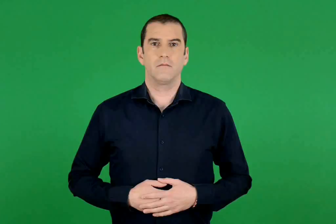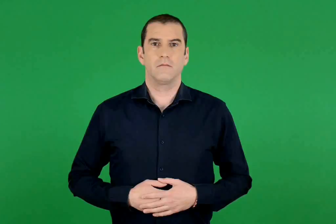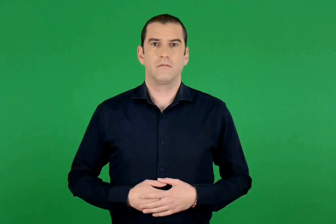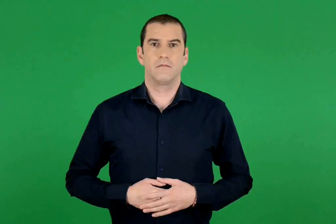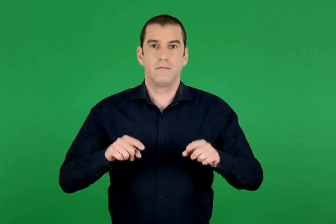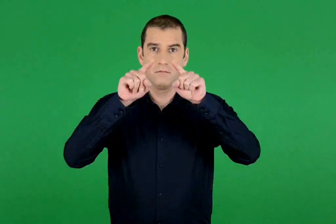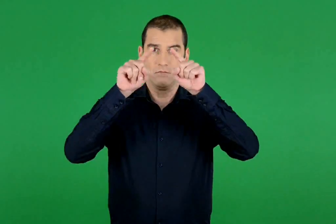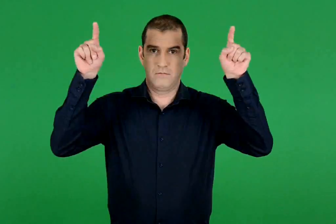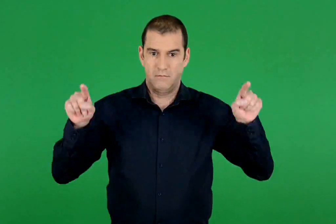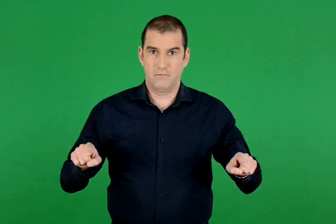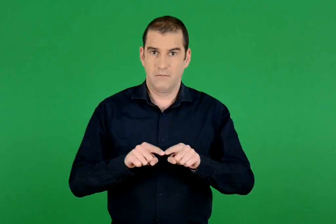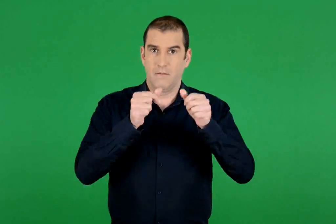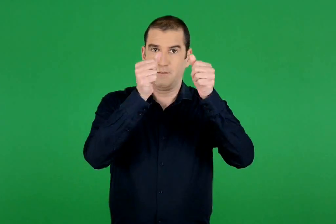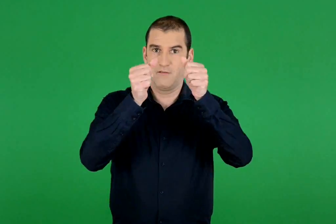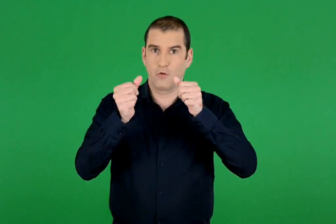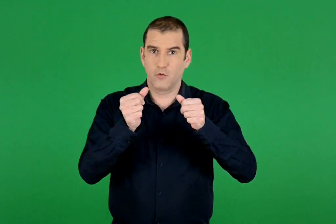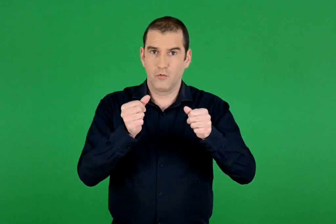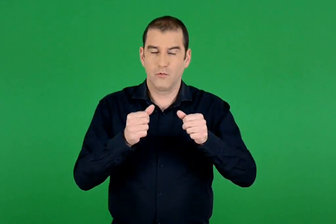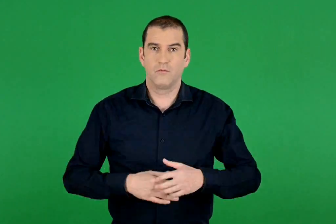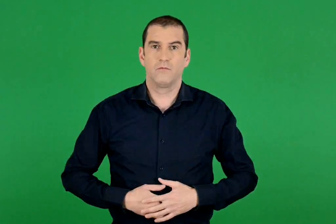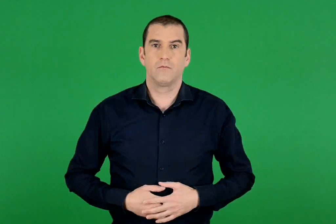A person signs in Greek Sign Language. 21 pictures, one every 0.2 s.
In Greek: το ψηφιδωτό
